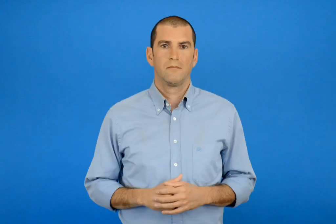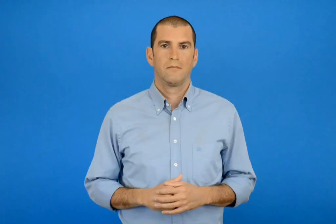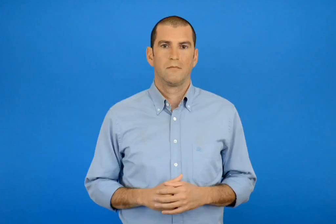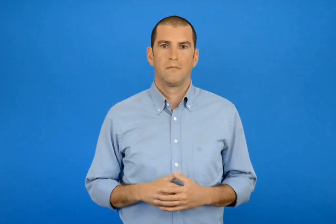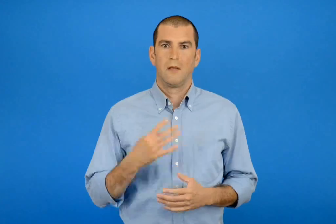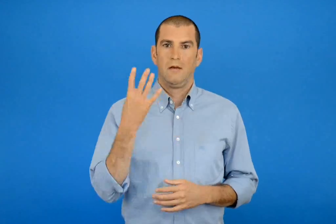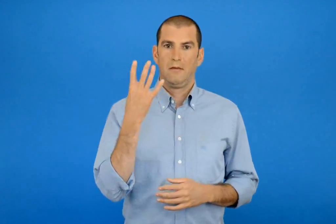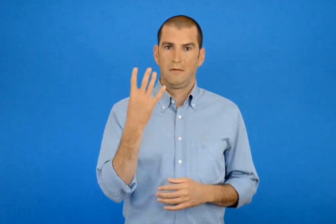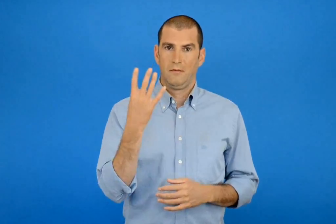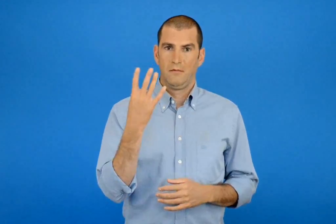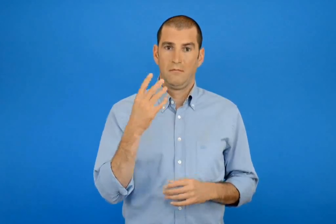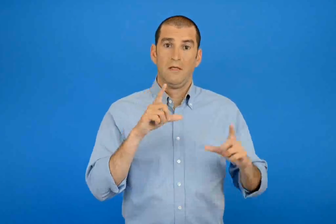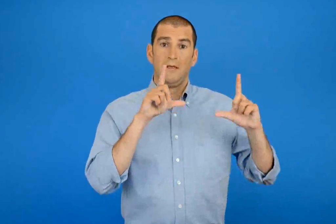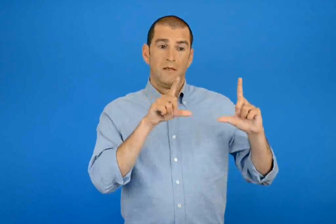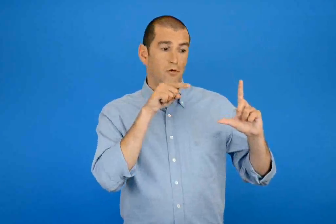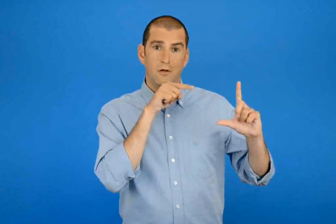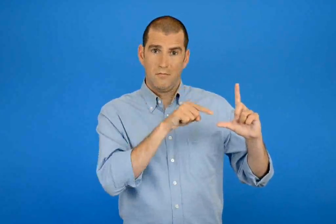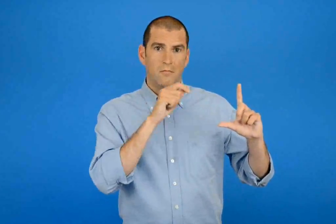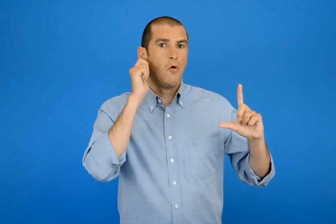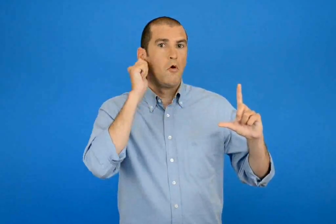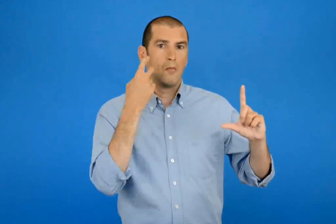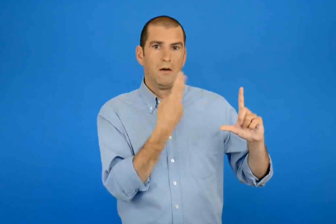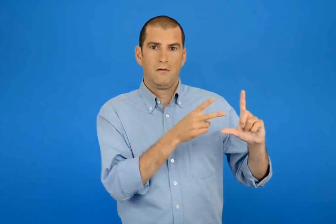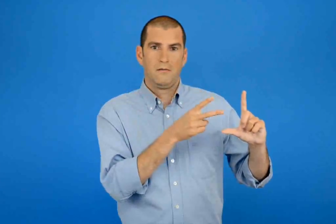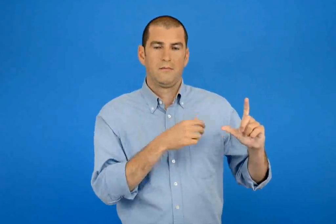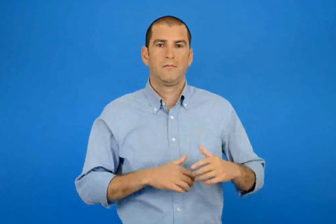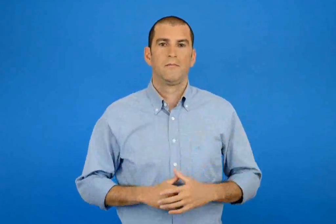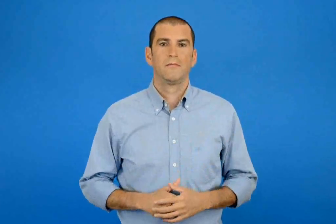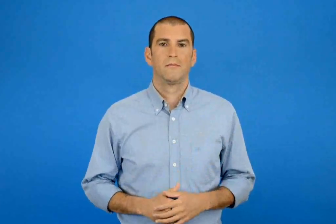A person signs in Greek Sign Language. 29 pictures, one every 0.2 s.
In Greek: 4 είναι το όνομα του
